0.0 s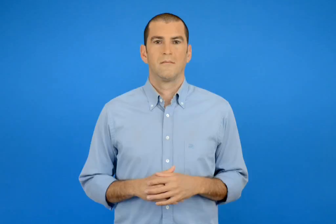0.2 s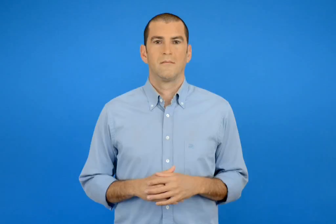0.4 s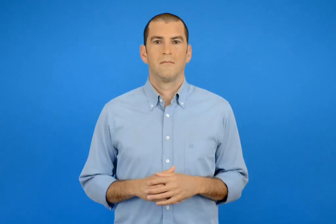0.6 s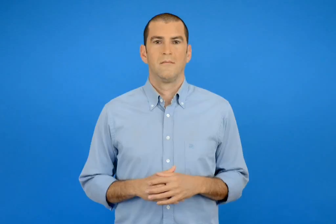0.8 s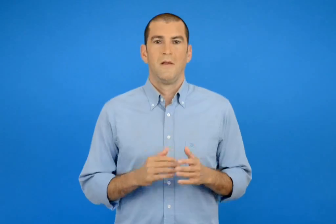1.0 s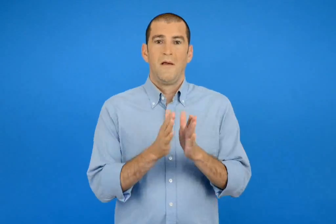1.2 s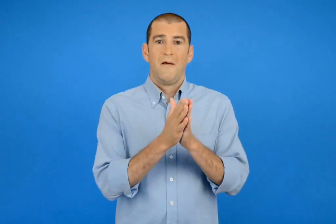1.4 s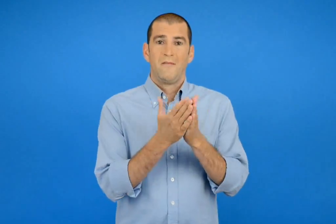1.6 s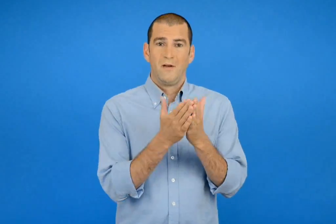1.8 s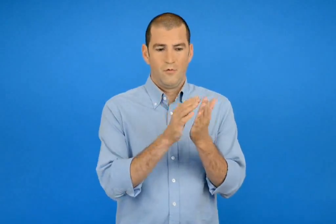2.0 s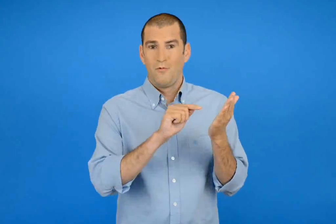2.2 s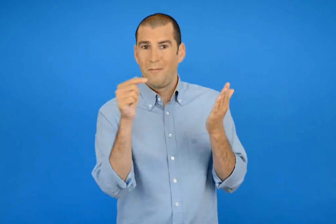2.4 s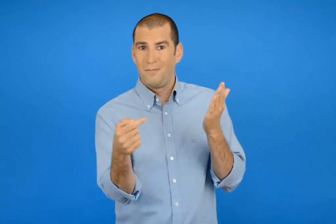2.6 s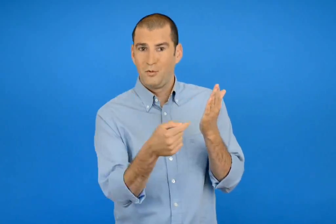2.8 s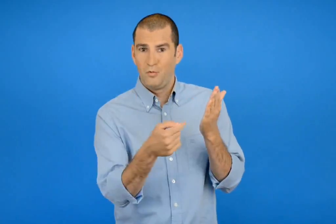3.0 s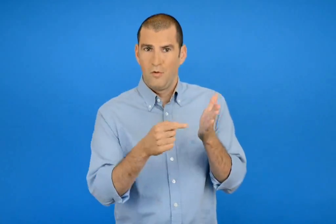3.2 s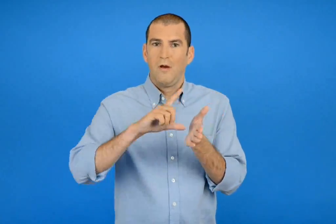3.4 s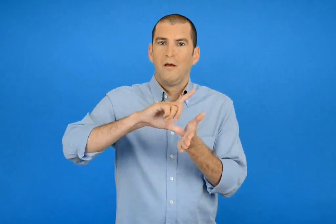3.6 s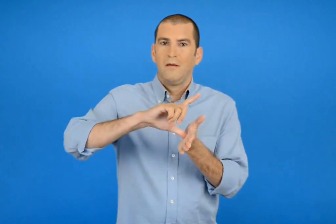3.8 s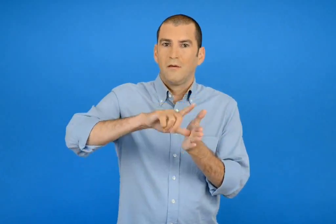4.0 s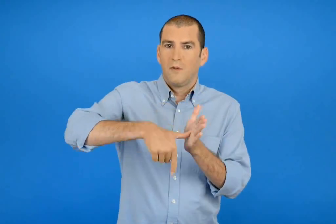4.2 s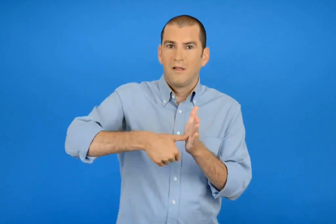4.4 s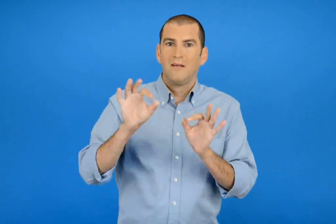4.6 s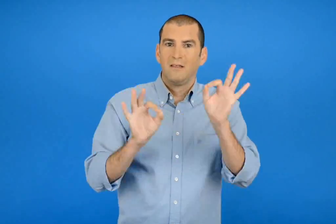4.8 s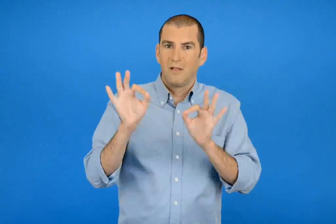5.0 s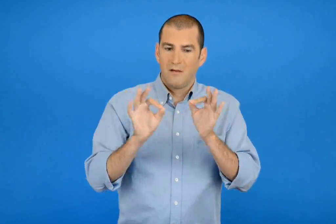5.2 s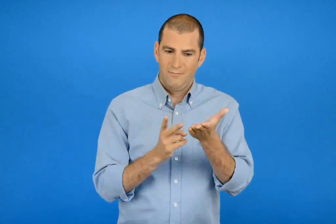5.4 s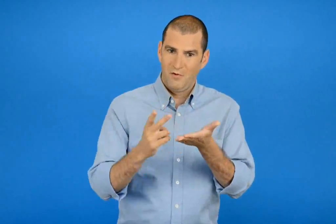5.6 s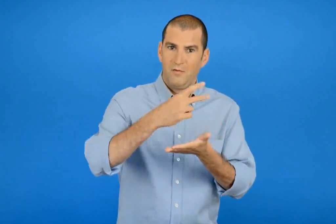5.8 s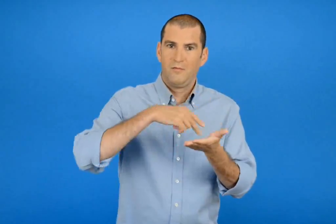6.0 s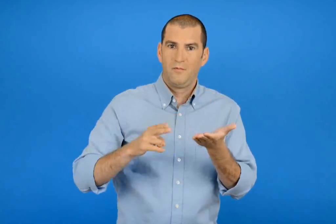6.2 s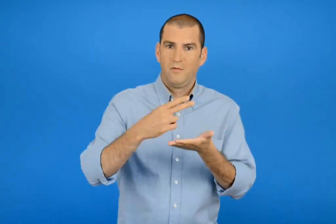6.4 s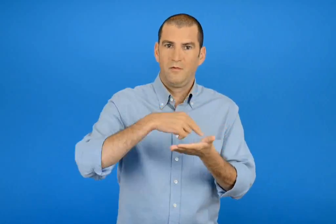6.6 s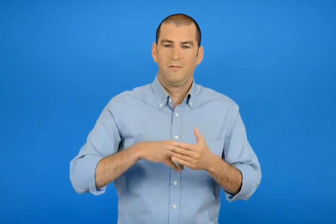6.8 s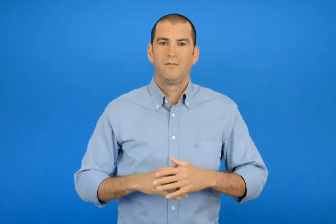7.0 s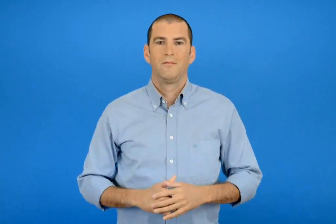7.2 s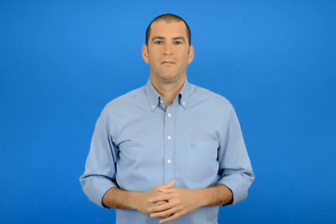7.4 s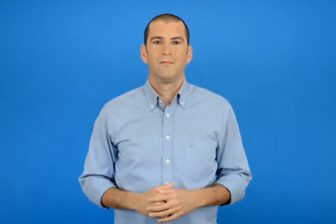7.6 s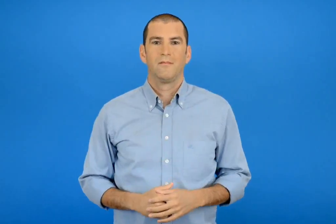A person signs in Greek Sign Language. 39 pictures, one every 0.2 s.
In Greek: κόβω από το παράρτημα τα γεωμετρικά σχήματα
